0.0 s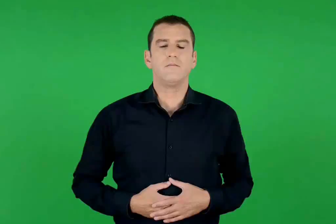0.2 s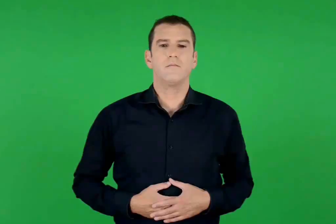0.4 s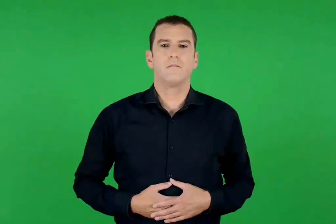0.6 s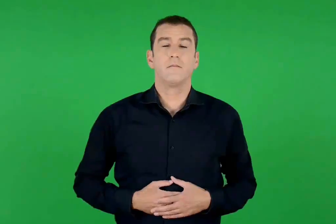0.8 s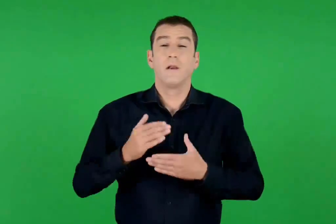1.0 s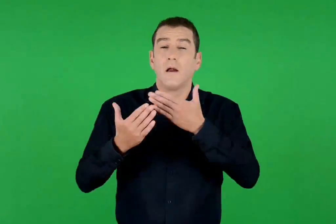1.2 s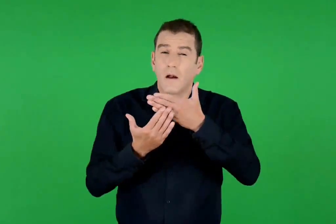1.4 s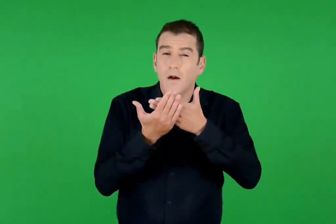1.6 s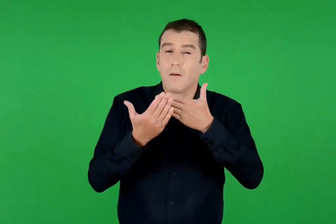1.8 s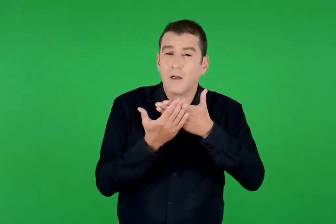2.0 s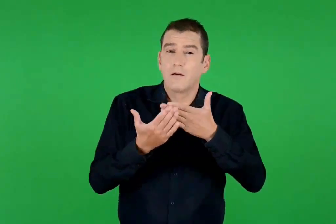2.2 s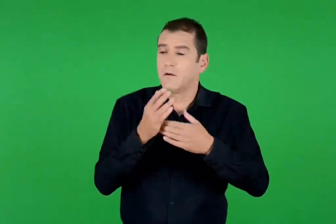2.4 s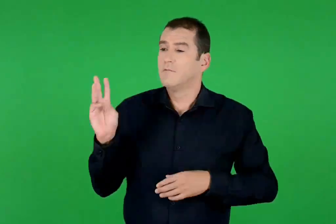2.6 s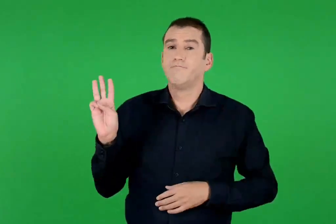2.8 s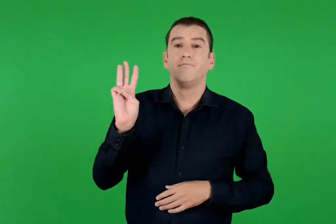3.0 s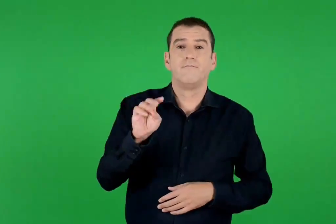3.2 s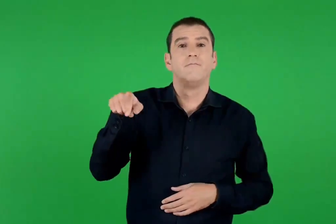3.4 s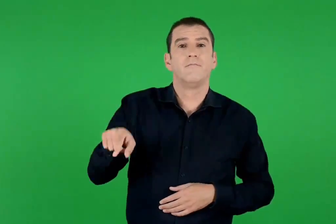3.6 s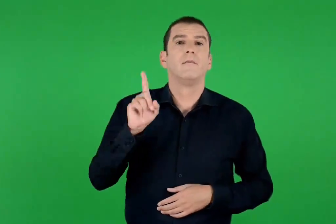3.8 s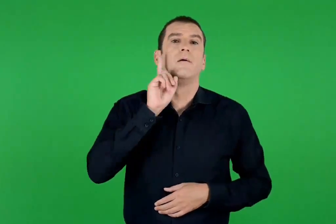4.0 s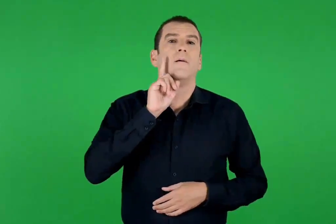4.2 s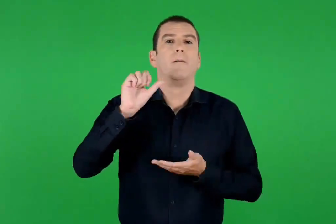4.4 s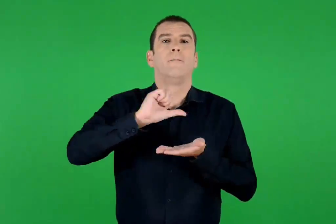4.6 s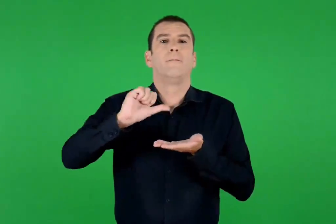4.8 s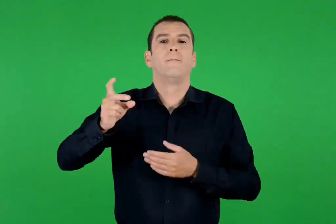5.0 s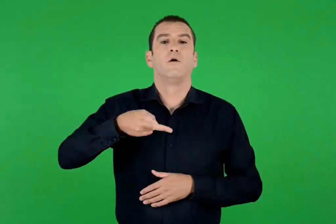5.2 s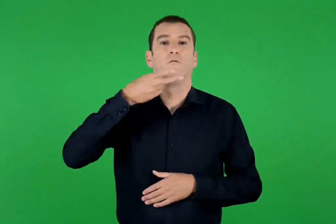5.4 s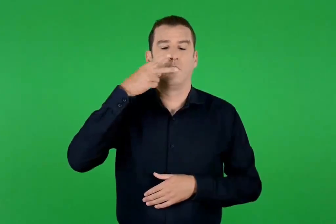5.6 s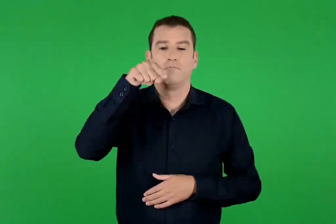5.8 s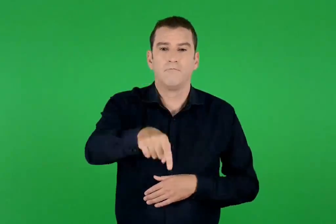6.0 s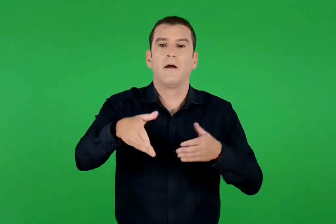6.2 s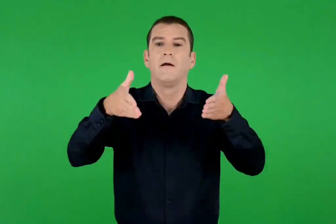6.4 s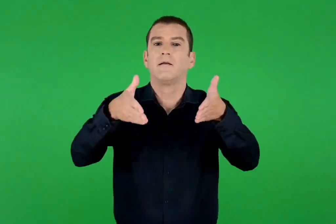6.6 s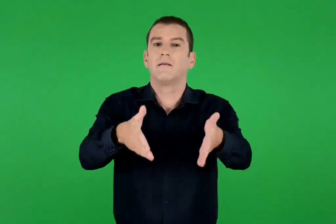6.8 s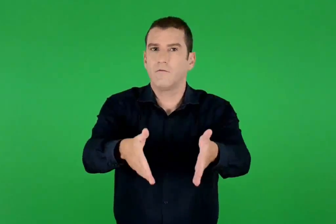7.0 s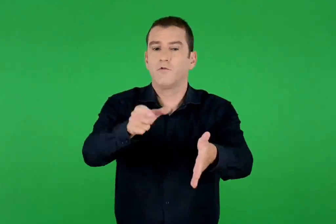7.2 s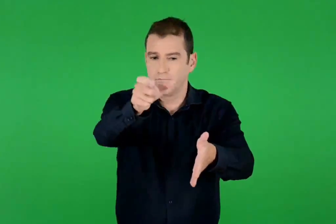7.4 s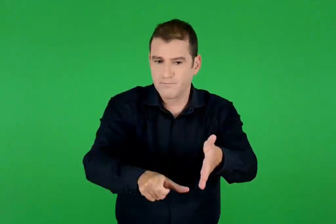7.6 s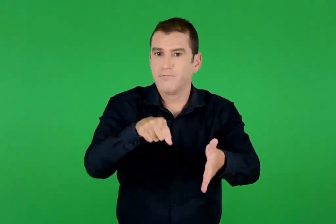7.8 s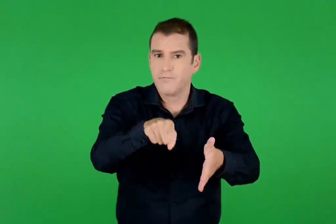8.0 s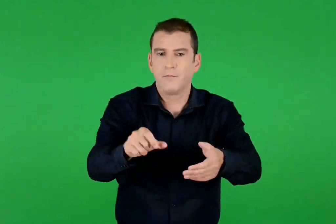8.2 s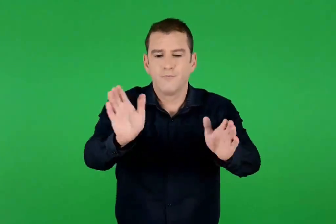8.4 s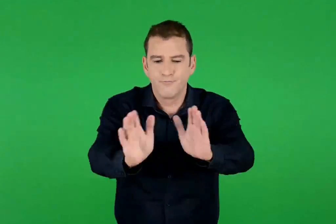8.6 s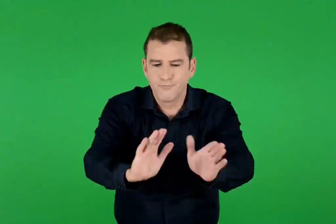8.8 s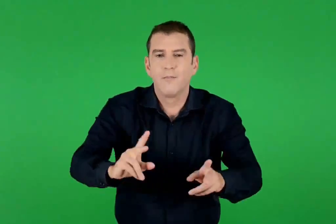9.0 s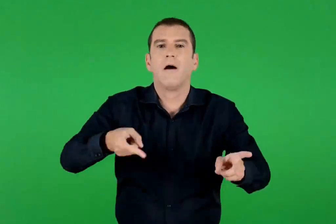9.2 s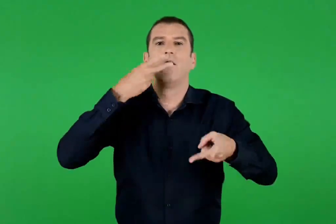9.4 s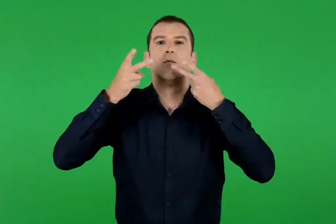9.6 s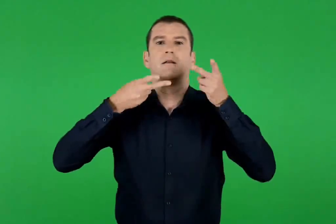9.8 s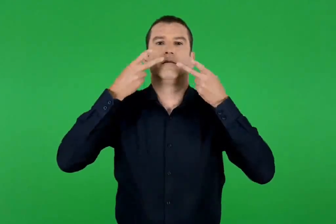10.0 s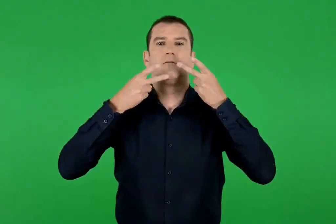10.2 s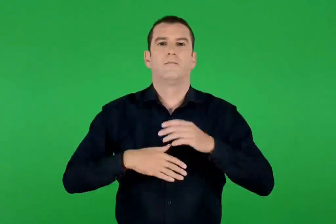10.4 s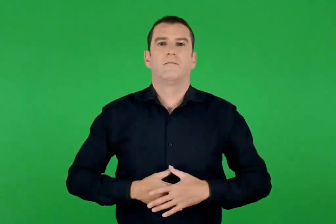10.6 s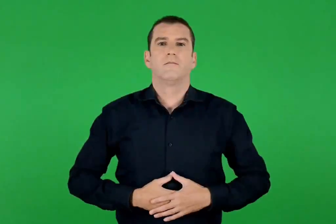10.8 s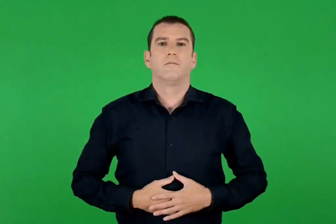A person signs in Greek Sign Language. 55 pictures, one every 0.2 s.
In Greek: χαράματα έφτασαν οι μυροφόρες αρώματα
